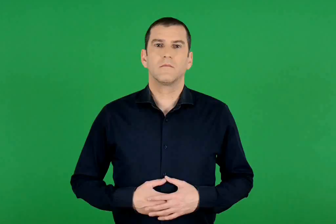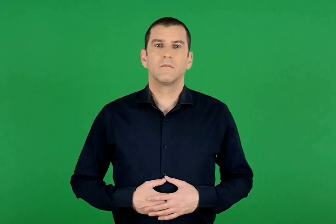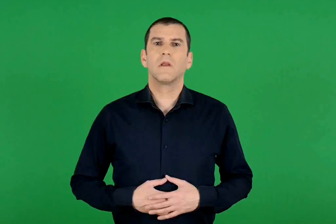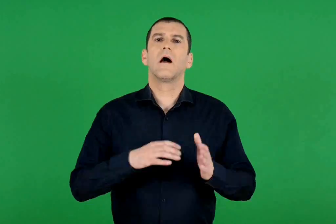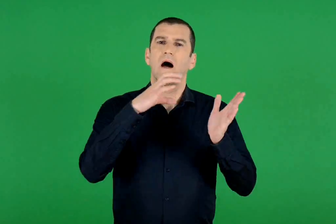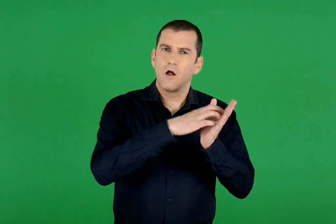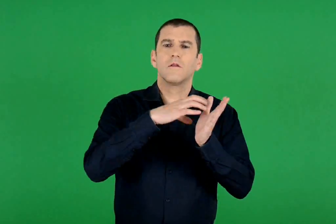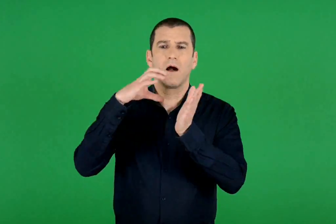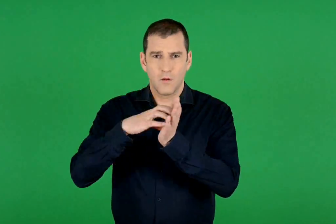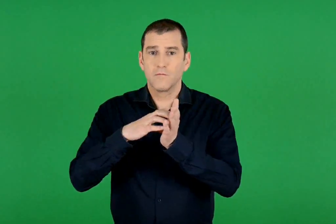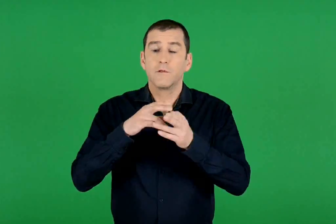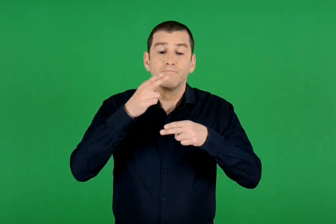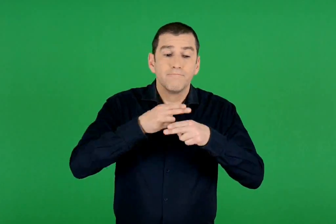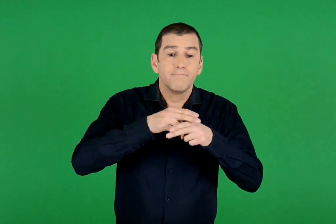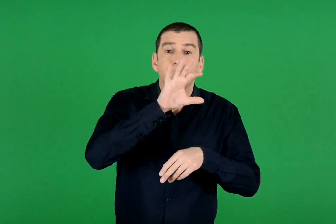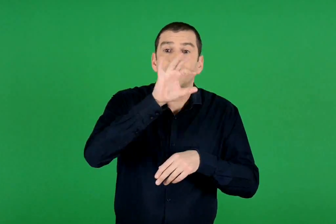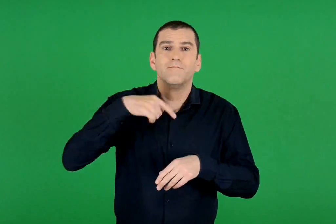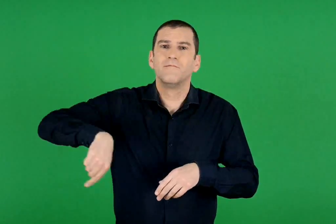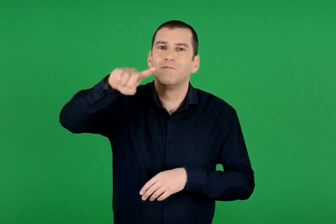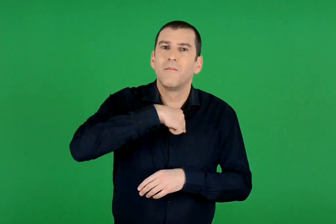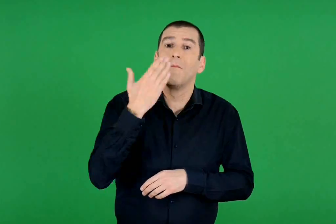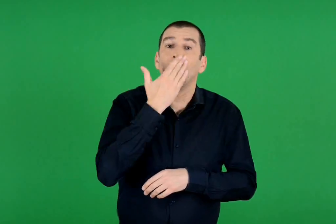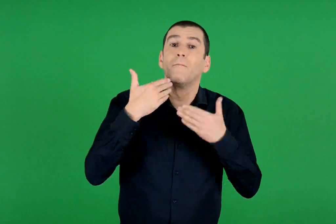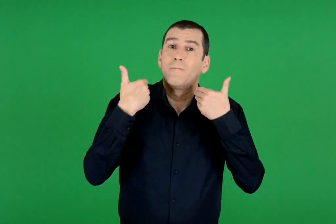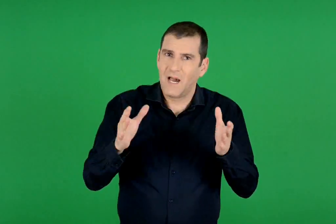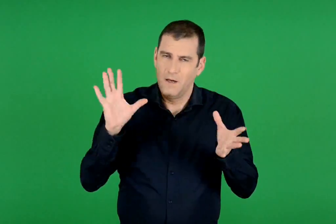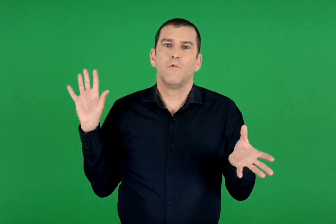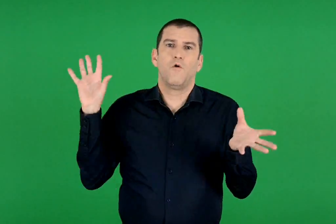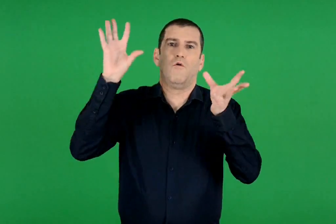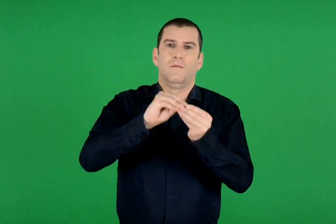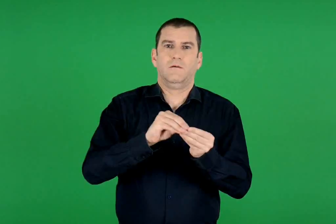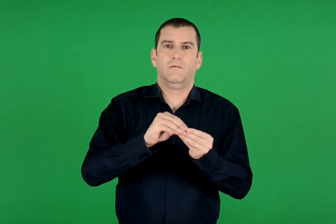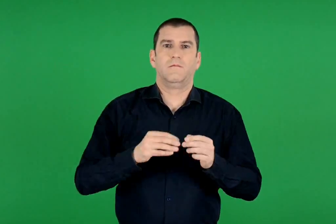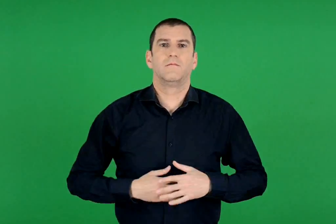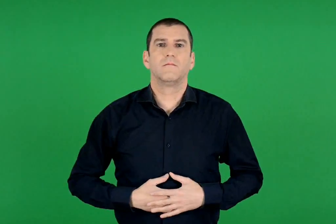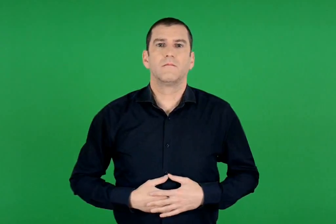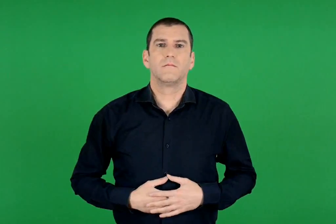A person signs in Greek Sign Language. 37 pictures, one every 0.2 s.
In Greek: θα συγκεντρώνουμε τα πιο σημαντικά από όσα μελετήσαμε σε κάθε ενότητα
